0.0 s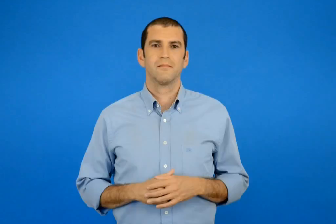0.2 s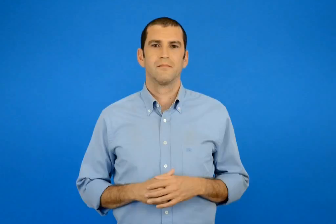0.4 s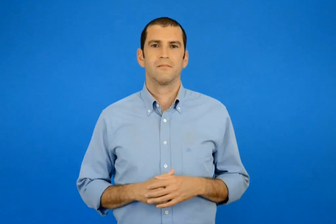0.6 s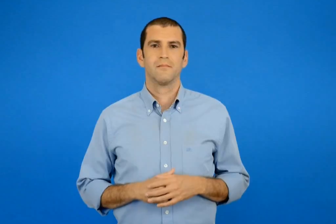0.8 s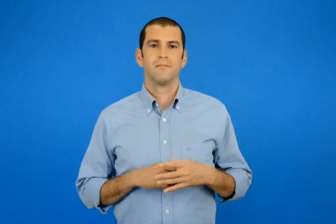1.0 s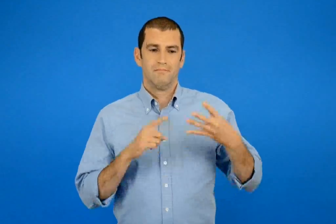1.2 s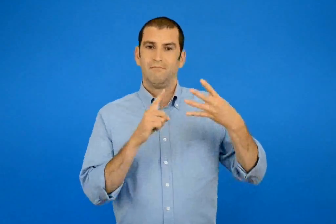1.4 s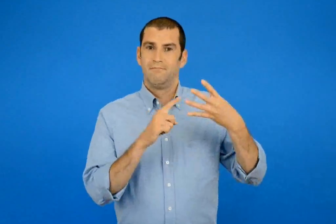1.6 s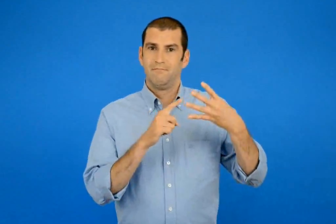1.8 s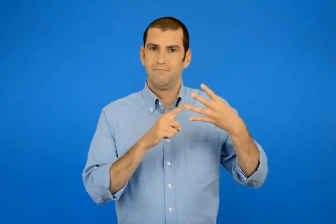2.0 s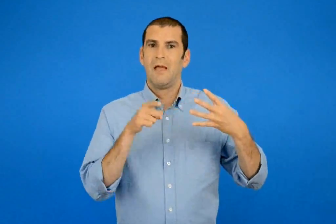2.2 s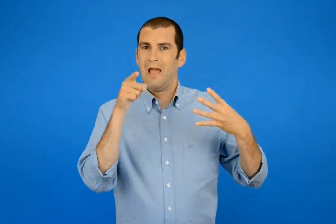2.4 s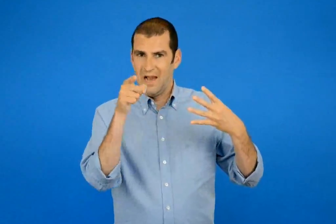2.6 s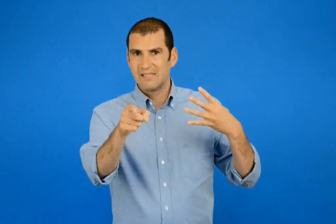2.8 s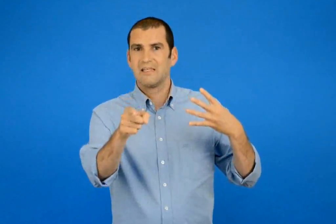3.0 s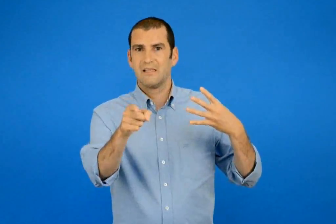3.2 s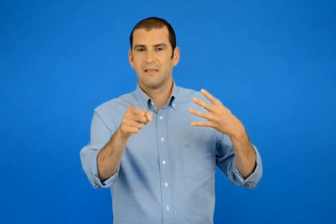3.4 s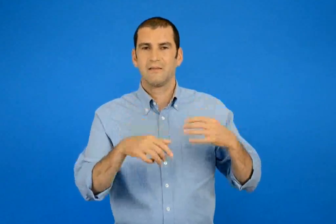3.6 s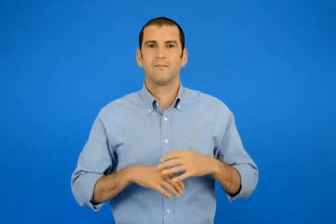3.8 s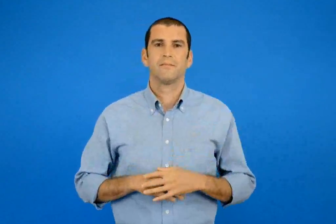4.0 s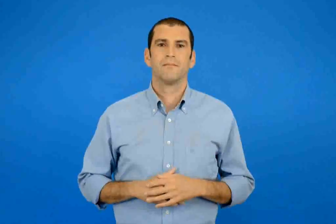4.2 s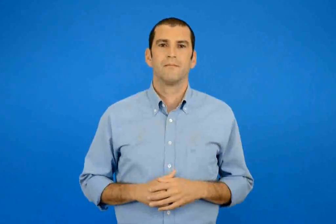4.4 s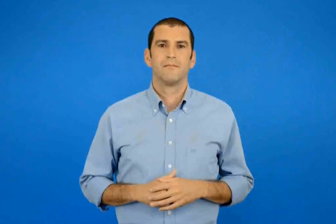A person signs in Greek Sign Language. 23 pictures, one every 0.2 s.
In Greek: αιτιατική
